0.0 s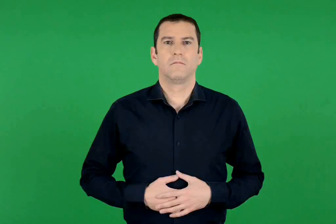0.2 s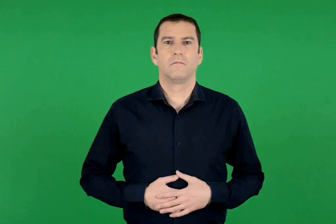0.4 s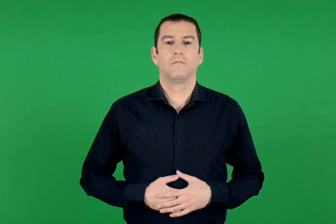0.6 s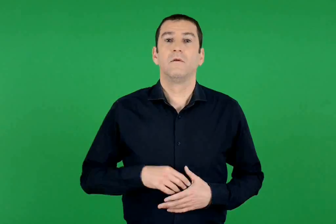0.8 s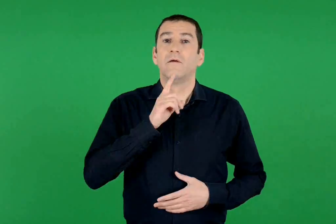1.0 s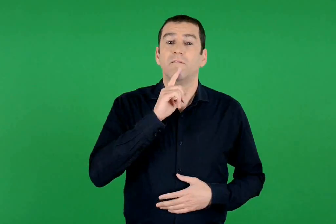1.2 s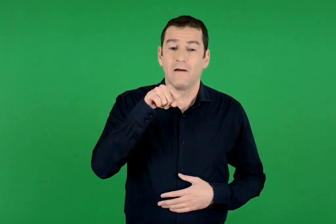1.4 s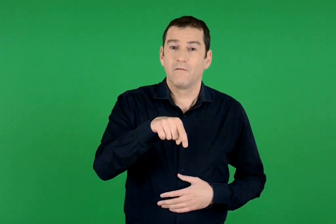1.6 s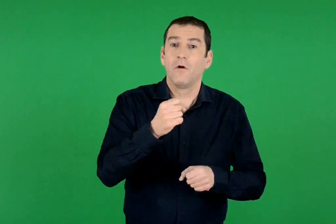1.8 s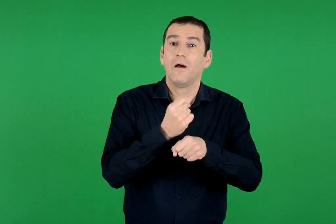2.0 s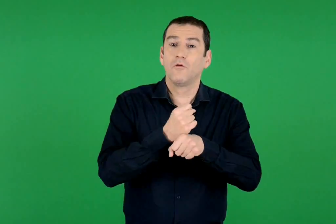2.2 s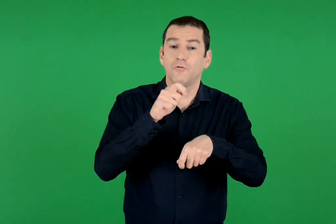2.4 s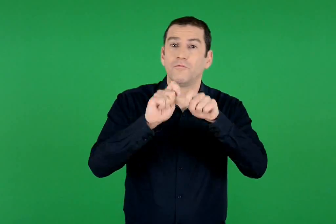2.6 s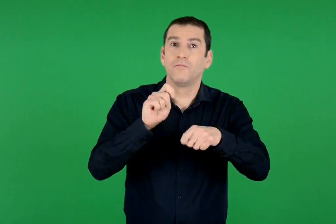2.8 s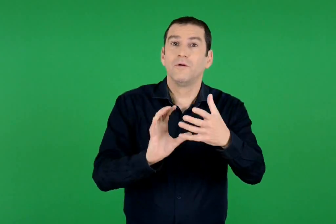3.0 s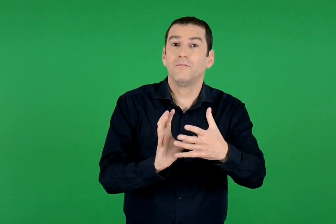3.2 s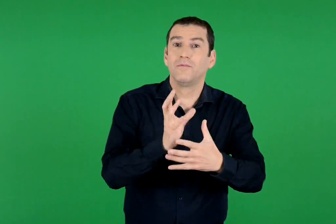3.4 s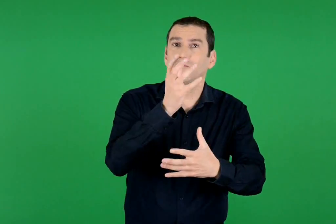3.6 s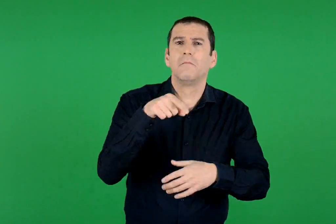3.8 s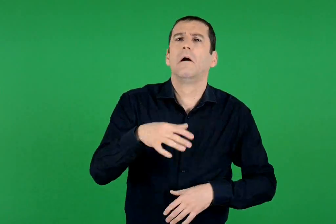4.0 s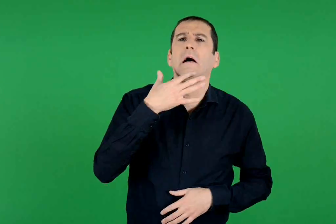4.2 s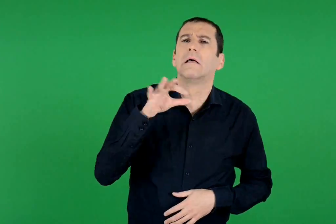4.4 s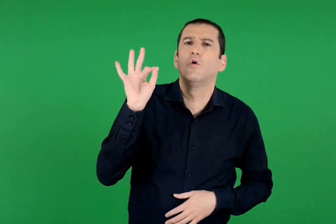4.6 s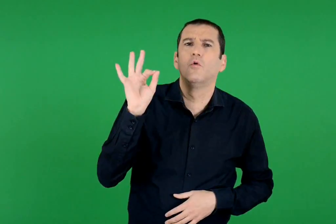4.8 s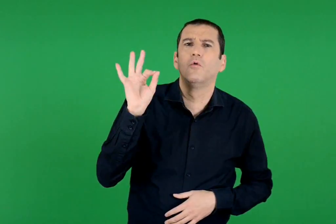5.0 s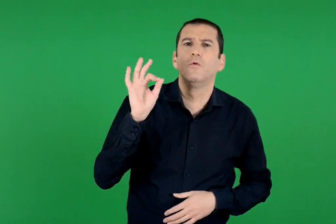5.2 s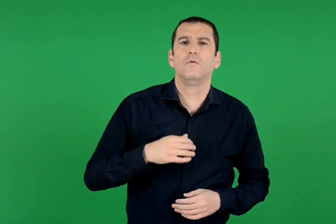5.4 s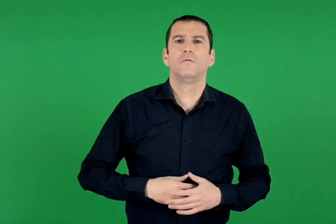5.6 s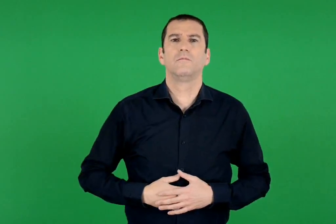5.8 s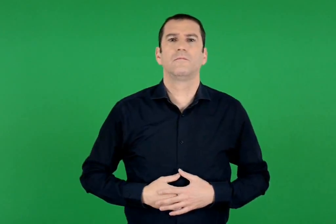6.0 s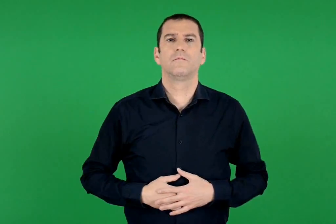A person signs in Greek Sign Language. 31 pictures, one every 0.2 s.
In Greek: για ποιο λόγο έγινε αυτό το έργο ;
